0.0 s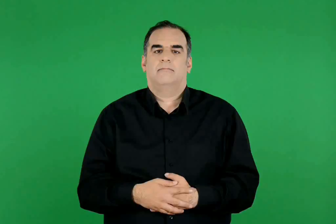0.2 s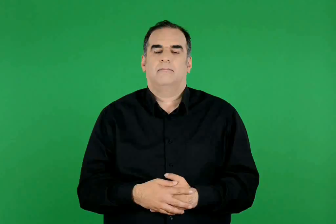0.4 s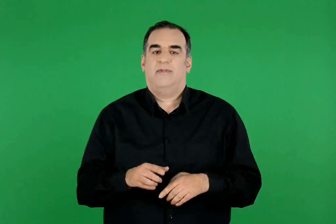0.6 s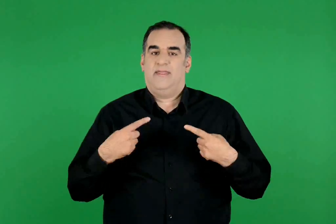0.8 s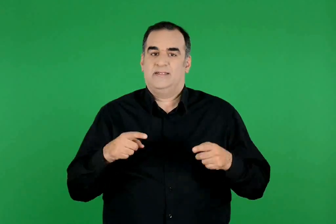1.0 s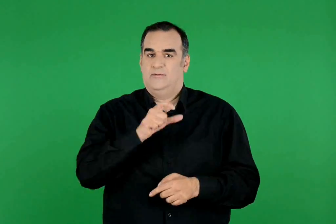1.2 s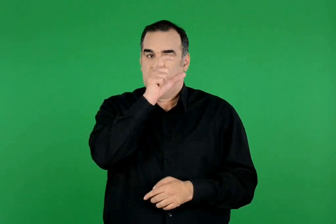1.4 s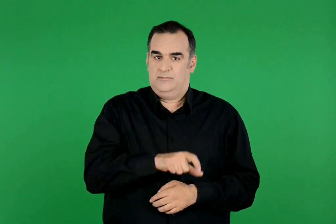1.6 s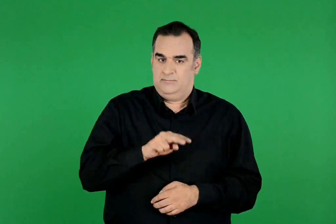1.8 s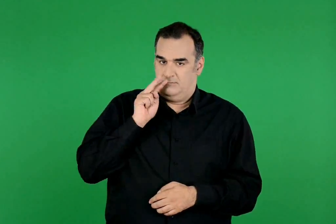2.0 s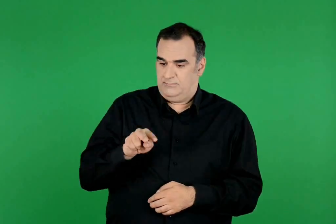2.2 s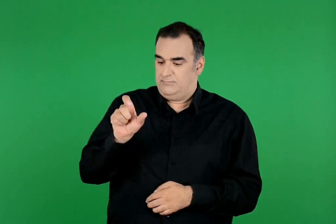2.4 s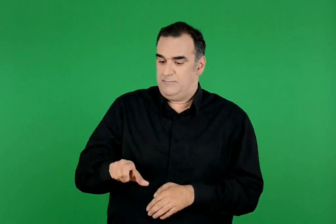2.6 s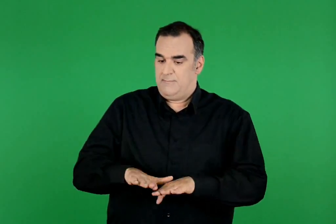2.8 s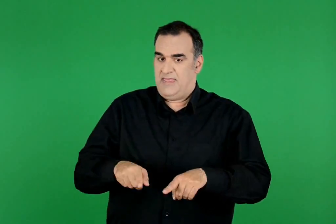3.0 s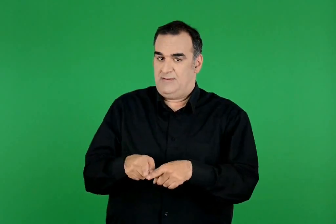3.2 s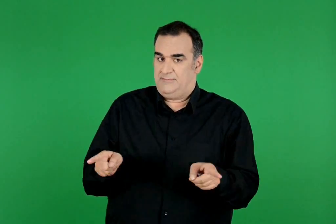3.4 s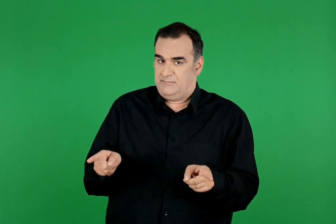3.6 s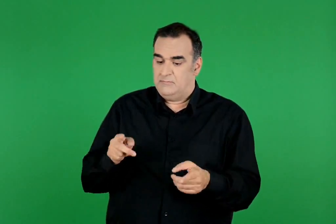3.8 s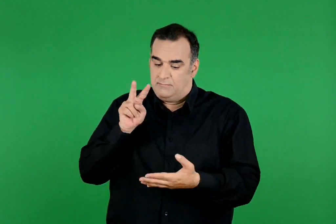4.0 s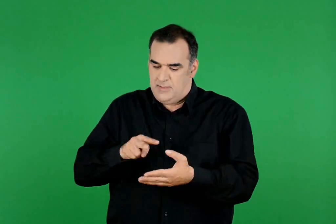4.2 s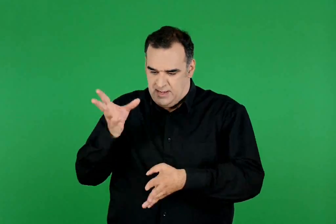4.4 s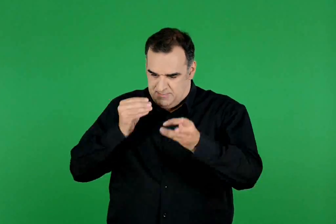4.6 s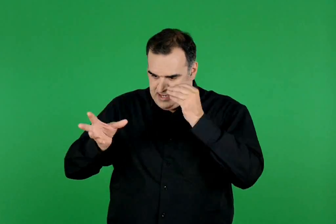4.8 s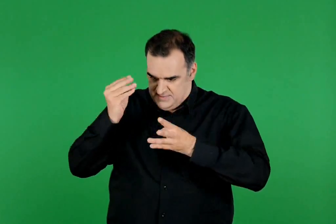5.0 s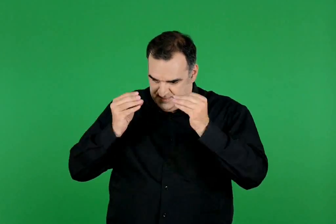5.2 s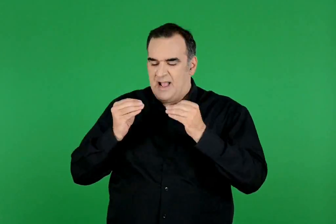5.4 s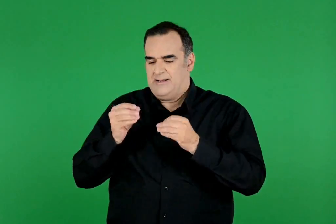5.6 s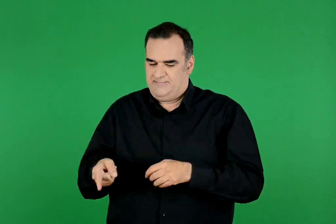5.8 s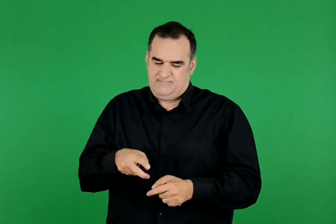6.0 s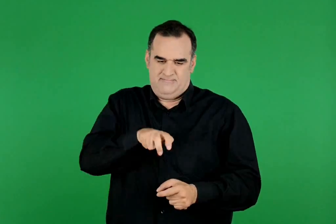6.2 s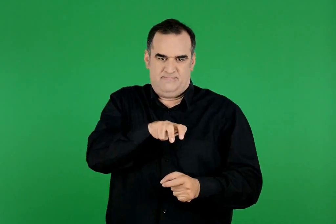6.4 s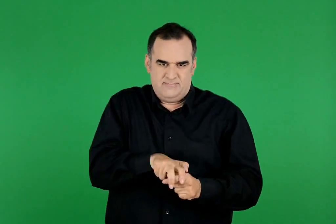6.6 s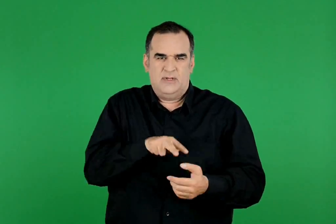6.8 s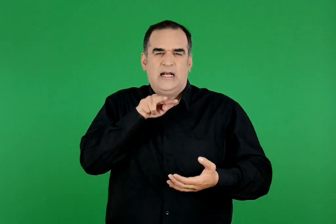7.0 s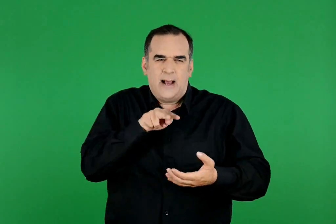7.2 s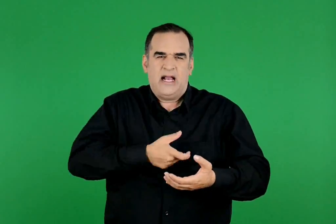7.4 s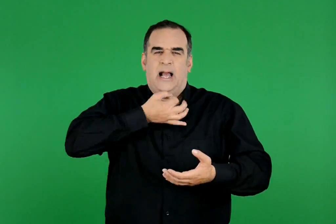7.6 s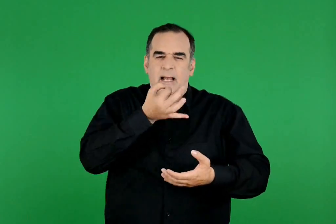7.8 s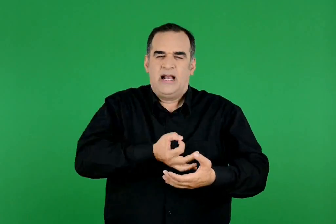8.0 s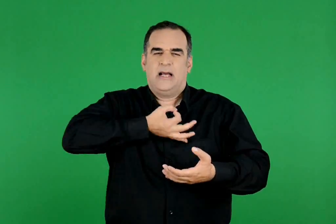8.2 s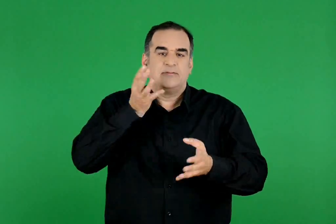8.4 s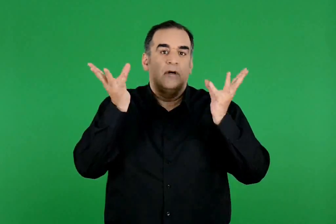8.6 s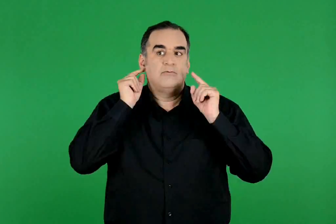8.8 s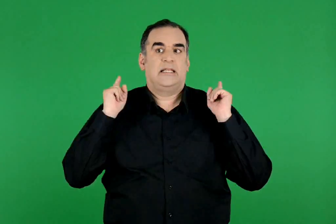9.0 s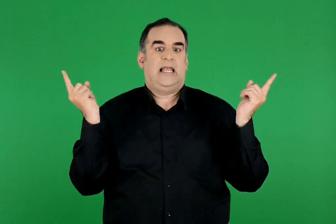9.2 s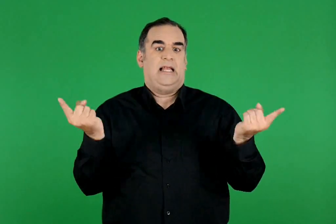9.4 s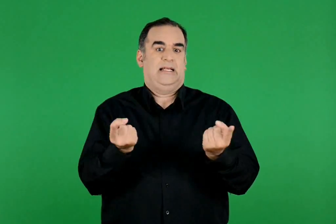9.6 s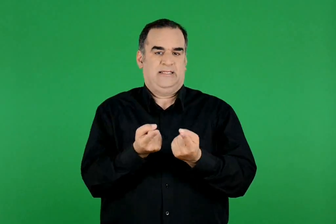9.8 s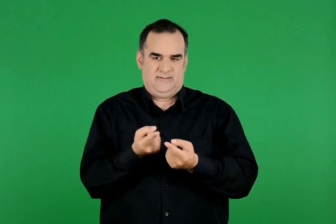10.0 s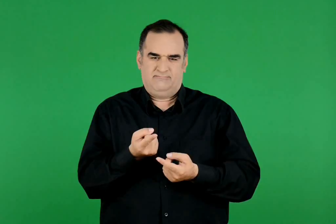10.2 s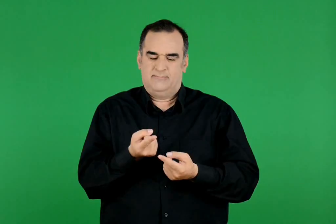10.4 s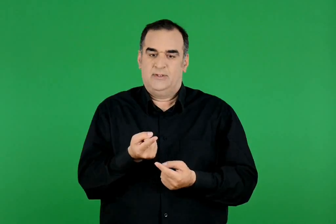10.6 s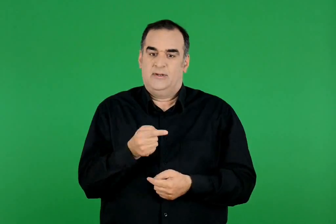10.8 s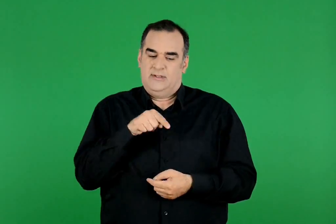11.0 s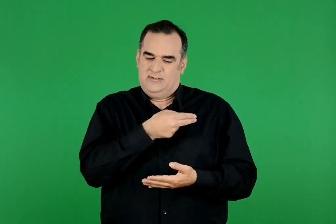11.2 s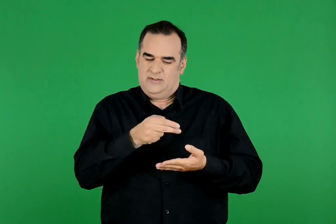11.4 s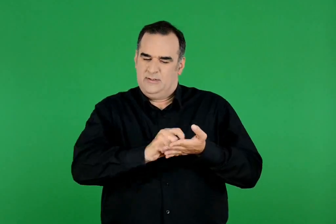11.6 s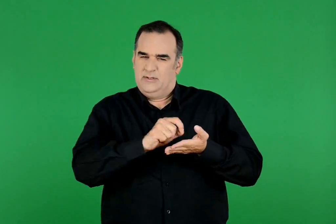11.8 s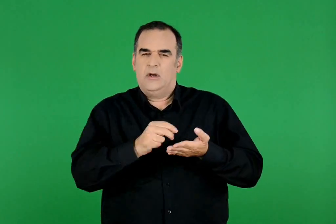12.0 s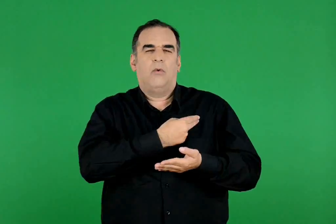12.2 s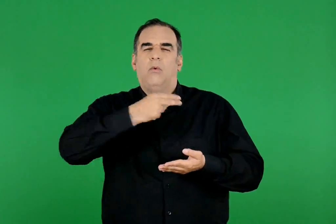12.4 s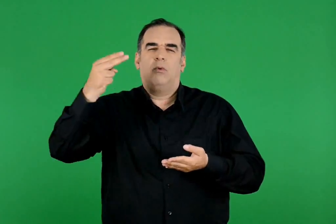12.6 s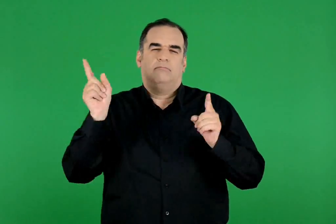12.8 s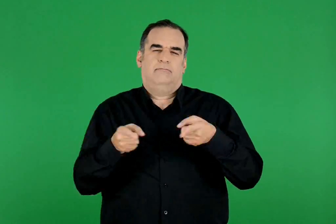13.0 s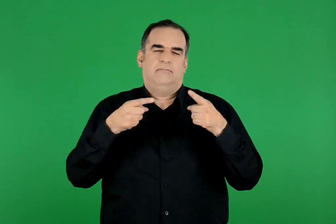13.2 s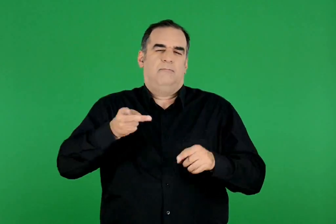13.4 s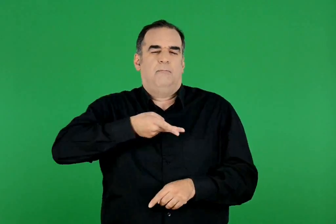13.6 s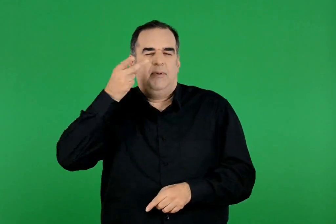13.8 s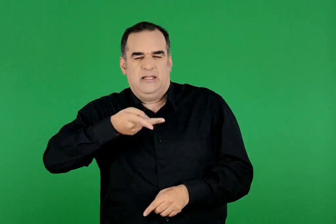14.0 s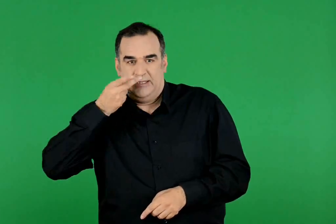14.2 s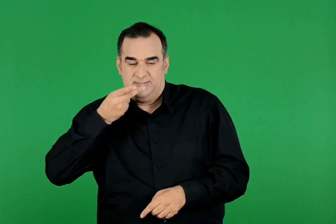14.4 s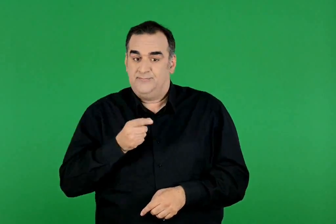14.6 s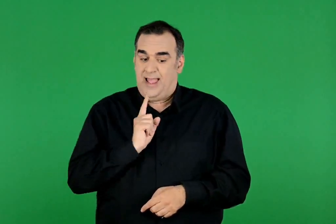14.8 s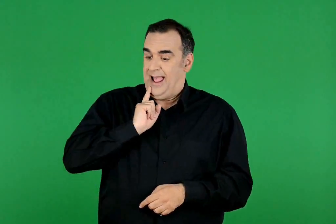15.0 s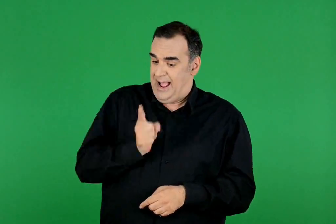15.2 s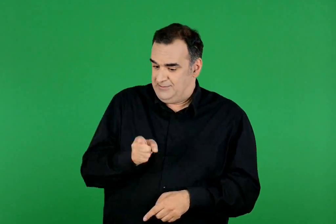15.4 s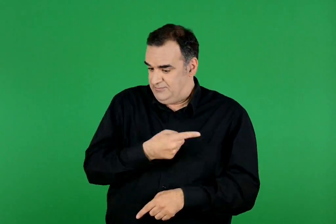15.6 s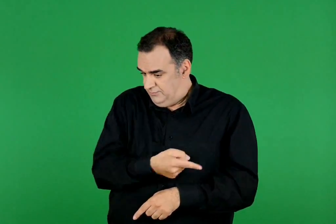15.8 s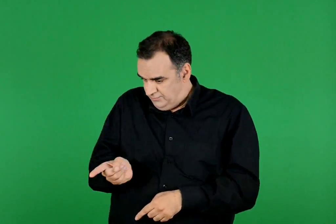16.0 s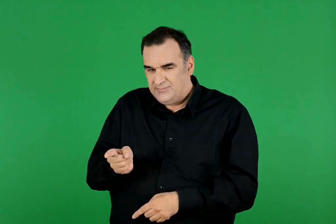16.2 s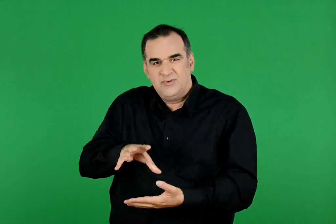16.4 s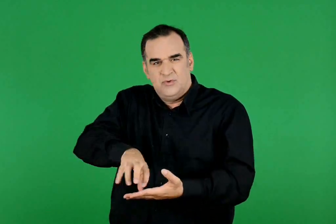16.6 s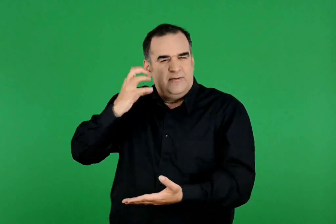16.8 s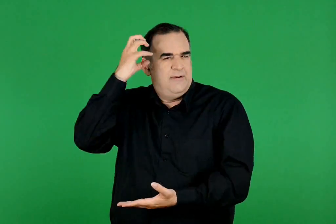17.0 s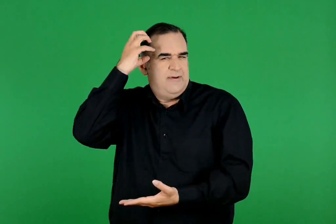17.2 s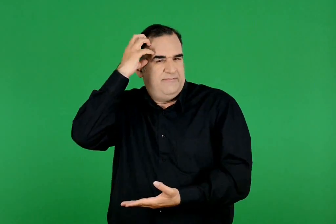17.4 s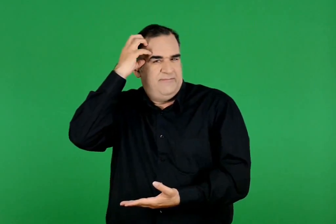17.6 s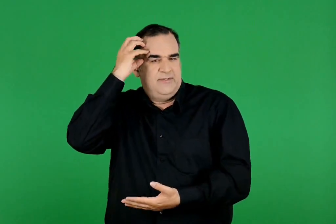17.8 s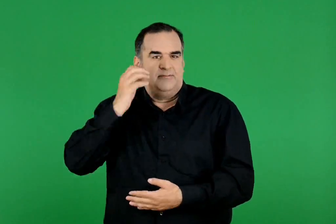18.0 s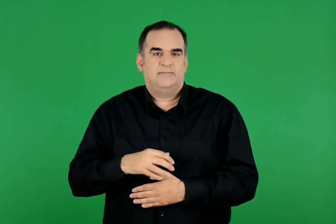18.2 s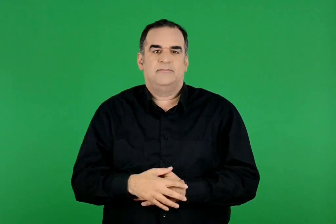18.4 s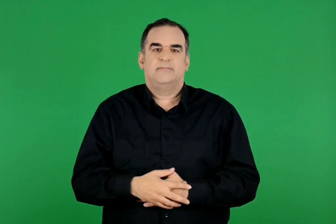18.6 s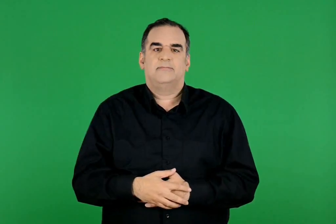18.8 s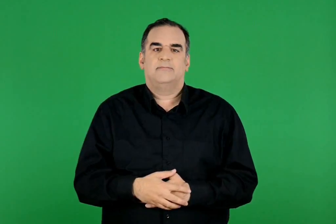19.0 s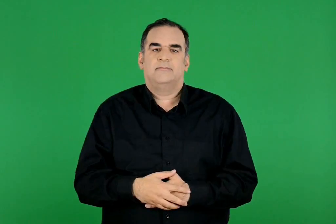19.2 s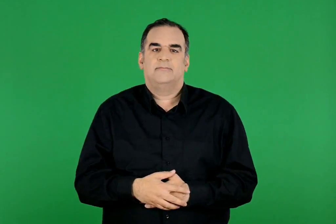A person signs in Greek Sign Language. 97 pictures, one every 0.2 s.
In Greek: ο δάσκαλος μόλις τα παιδιά μάθουν να διαβάζουν , τα βάζει να διαβάσουν δυνατά στην τάξη , καθισμένα επάνω σε σκαμνάκια , τους στίχους των μεγάλων ποιητών και τα αναγκάζει να τους αποστηθίζουν
